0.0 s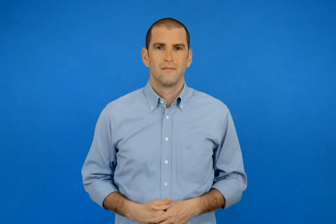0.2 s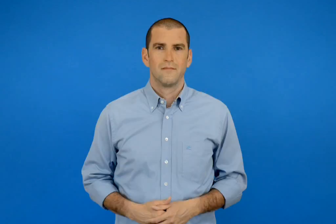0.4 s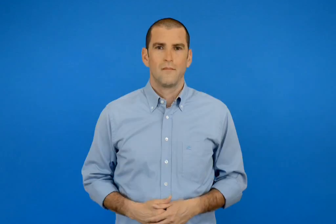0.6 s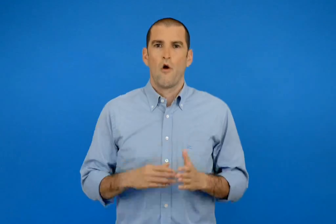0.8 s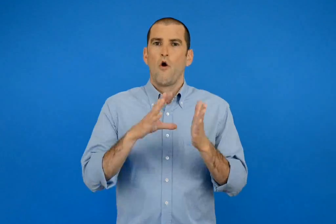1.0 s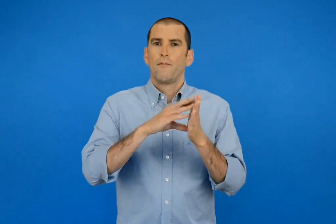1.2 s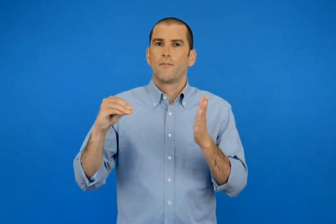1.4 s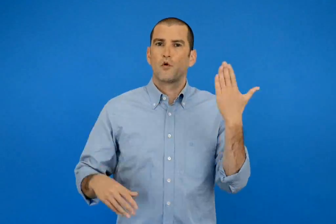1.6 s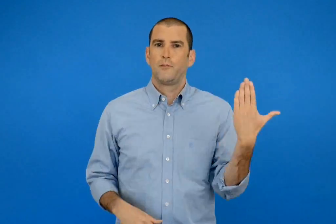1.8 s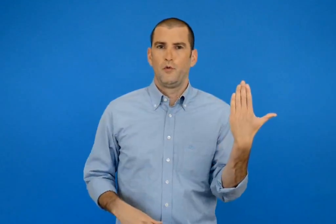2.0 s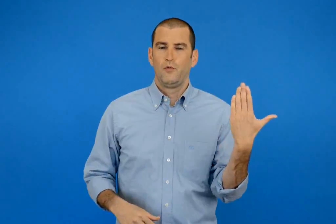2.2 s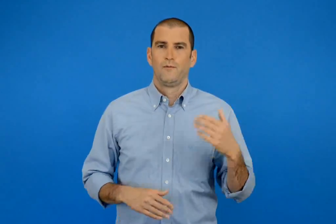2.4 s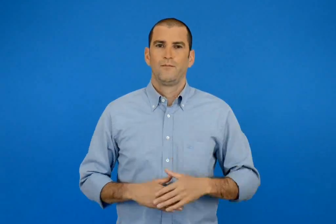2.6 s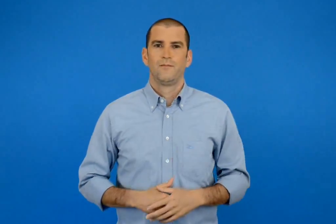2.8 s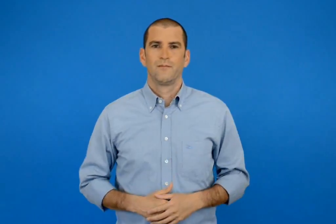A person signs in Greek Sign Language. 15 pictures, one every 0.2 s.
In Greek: πρότυπο
